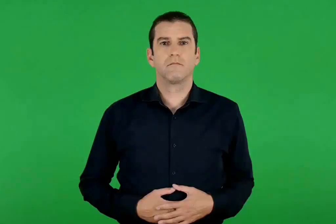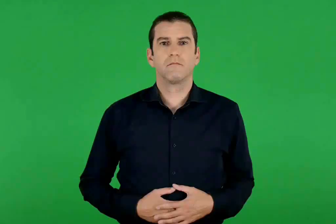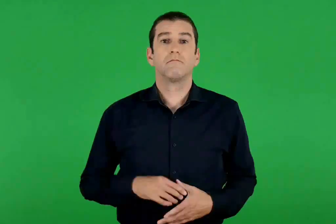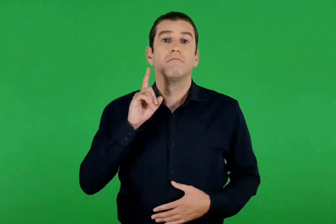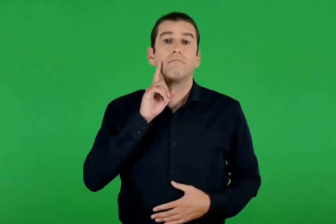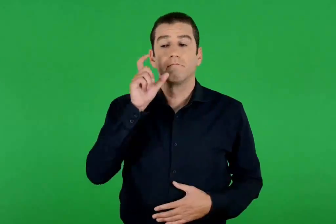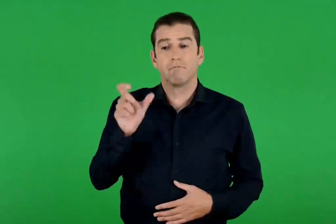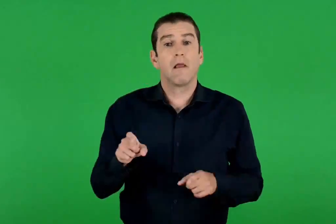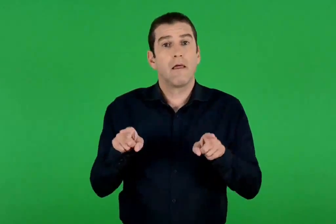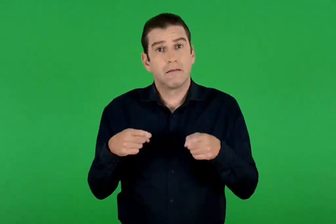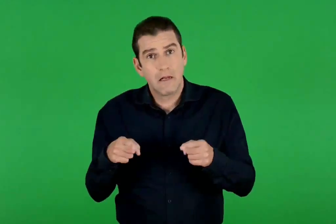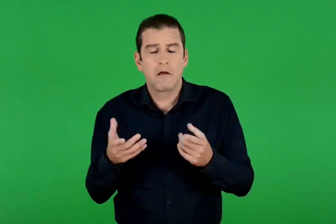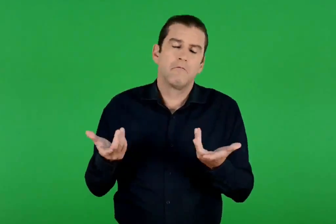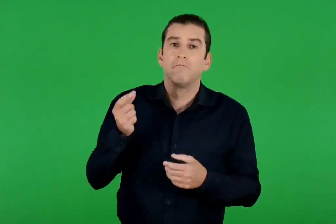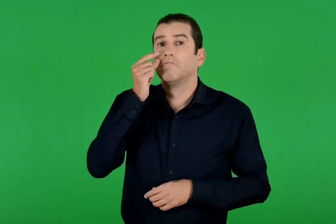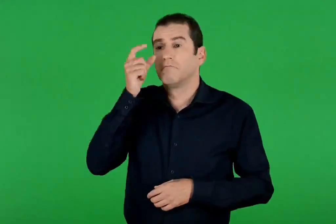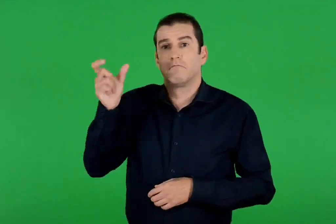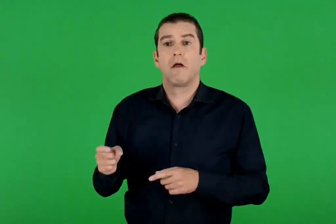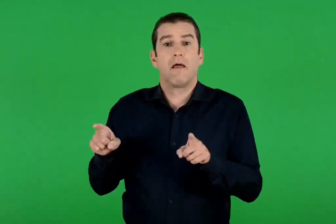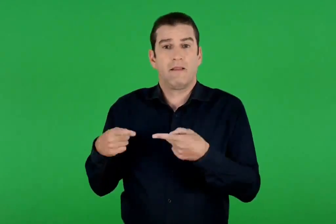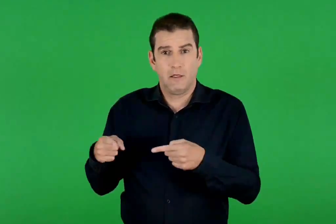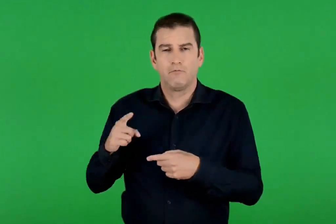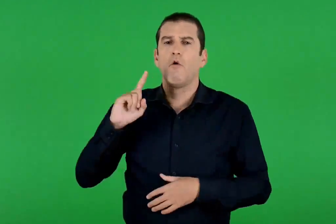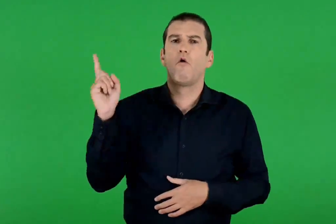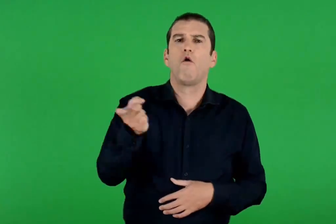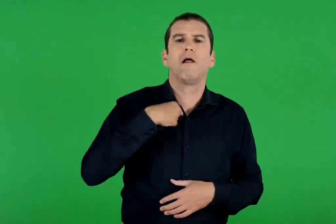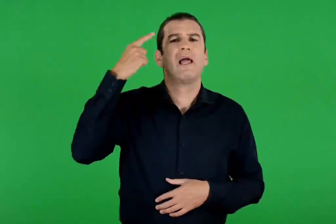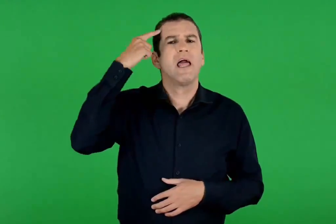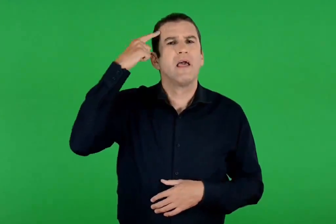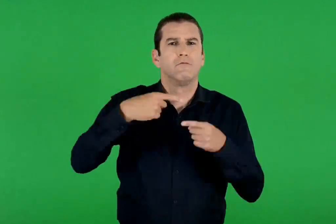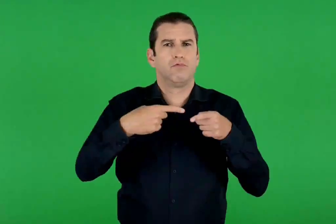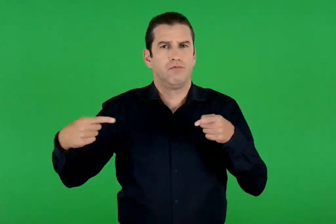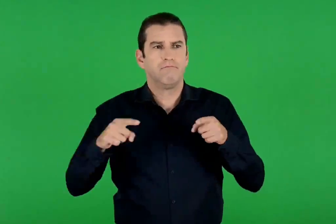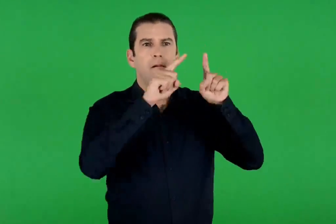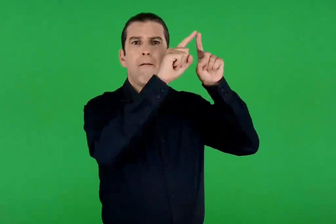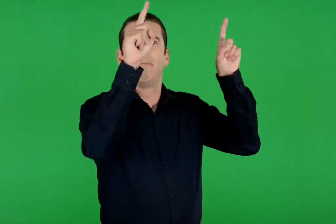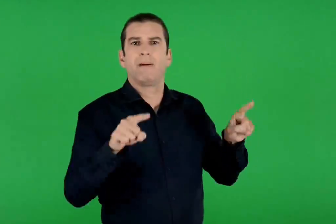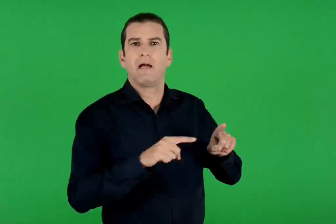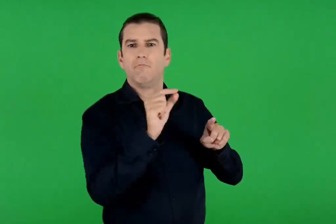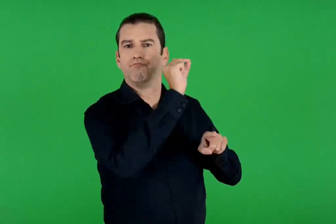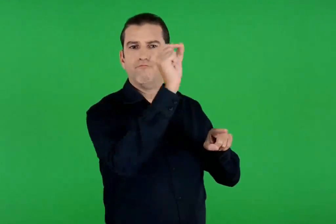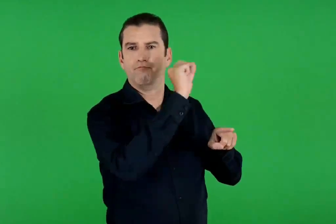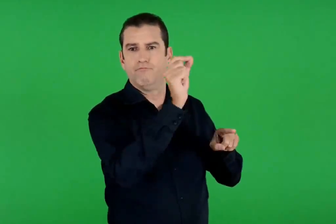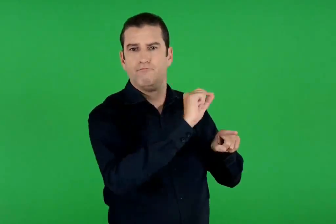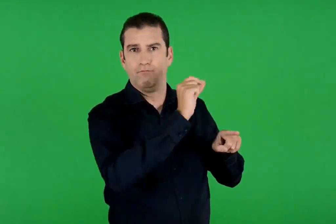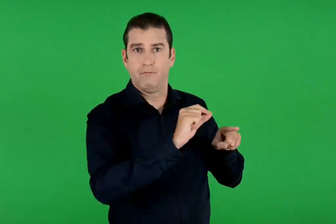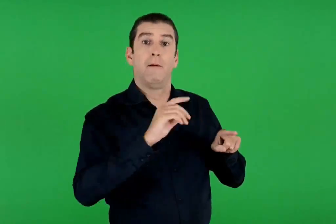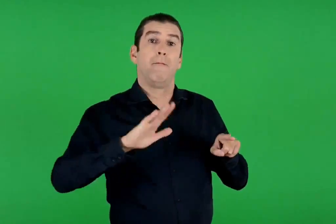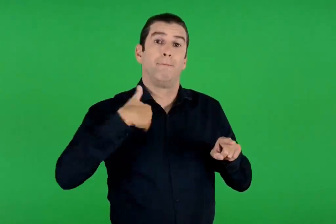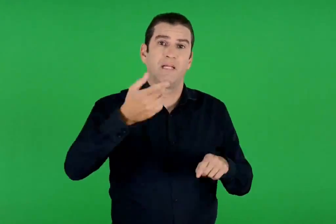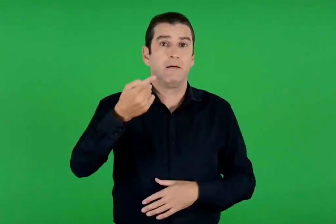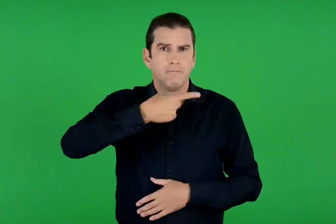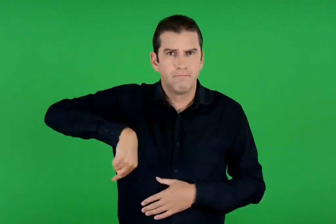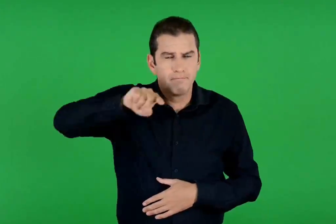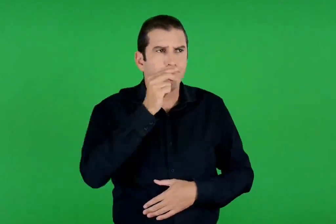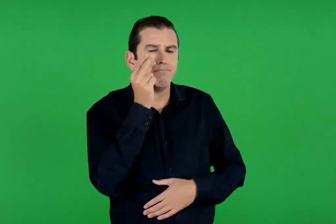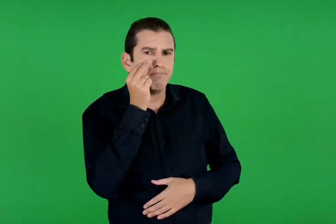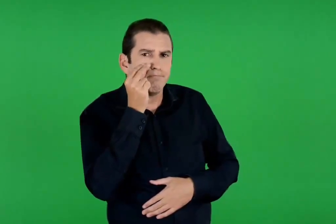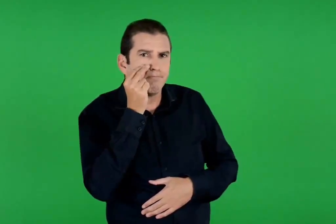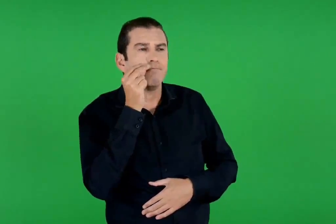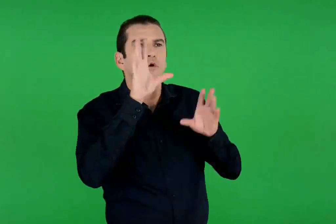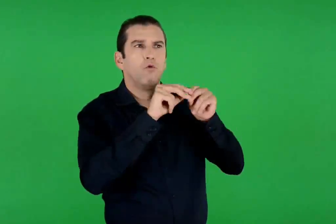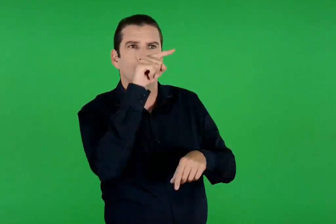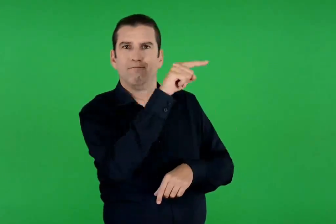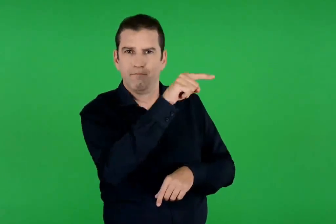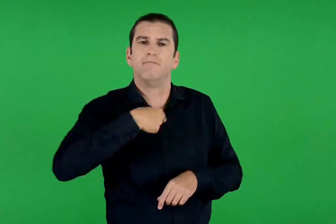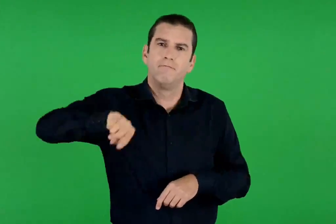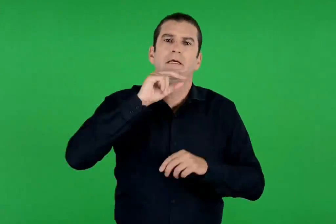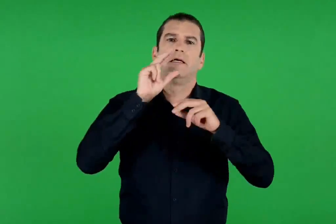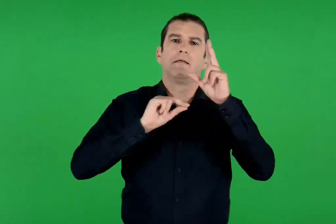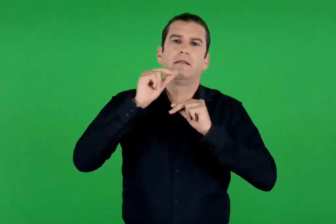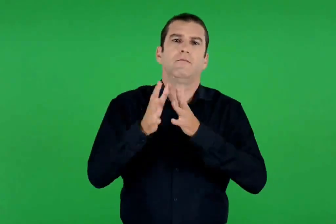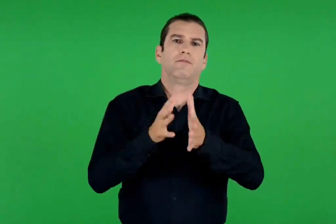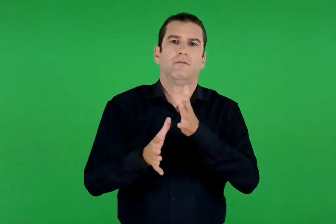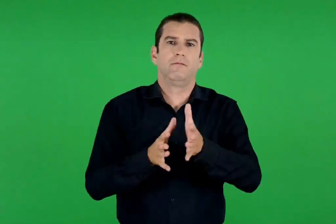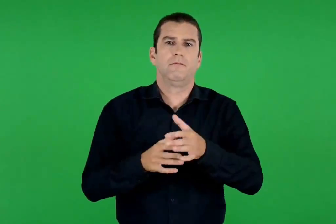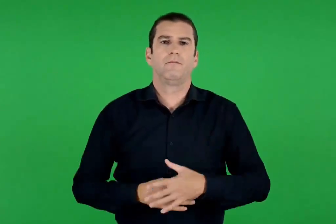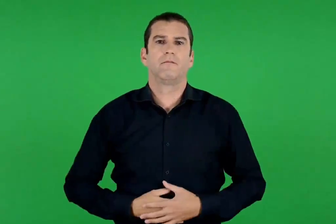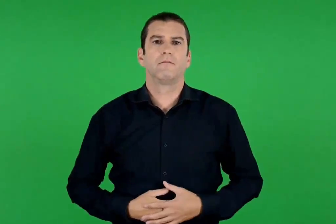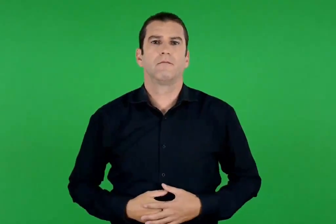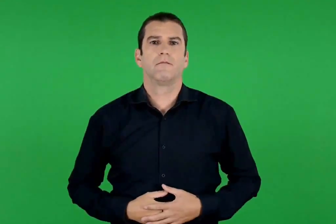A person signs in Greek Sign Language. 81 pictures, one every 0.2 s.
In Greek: η δασκάλα ή ο δάσκαλος γράφει όλες τις ιδέες μας στον πίνακα και στη συνέχεια , αφού τις παρατηρήσουμε , συζητάμε για αυτές
